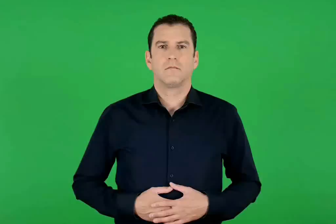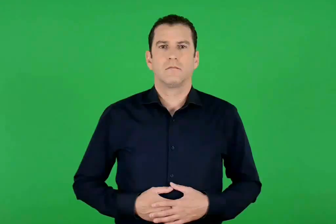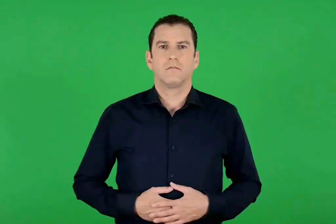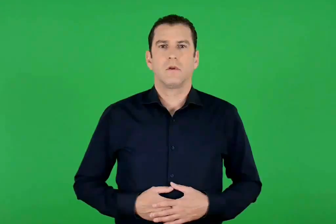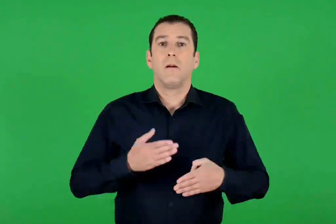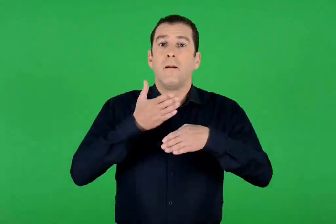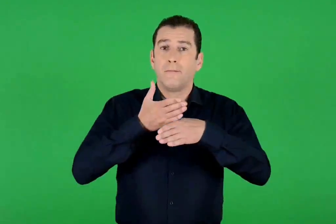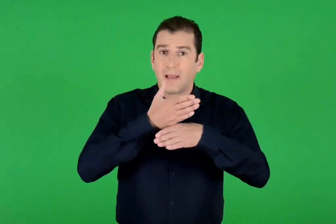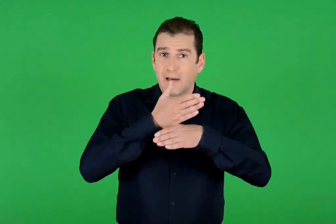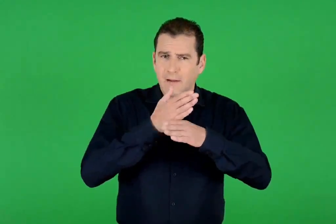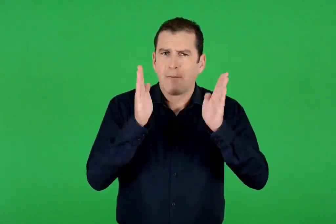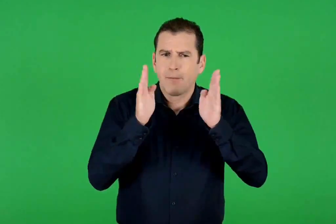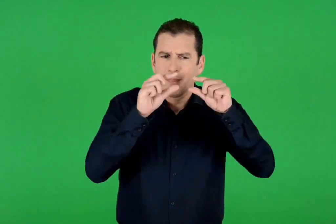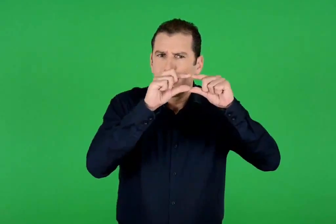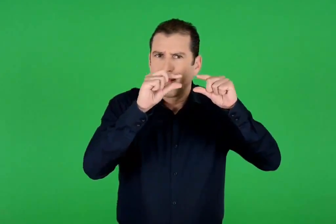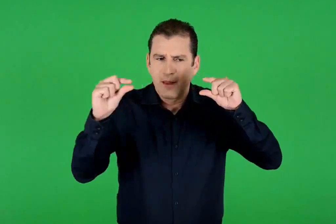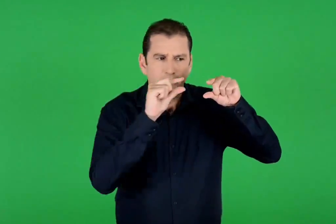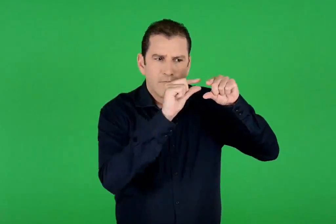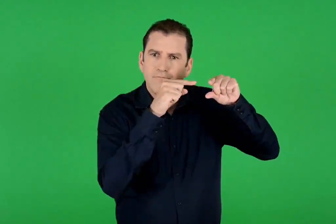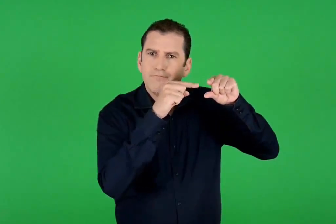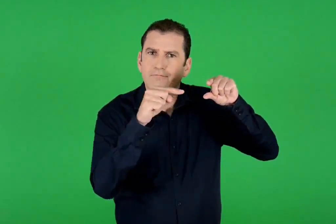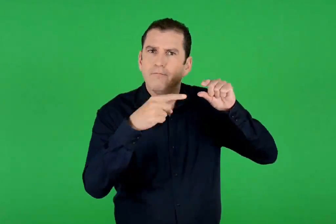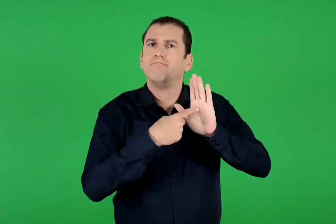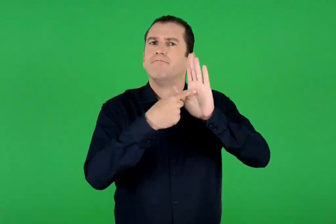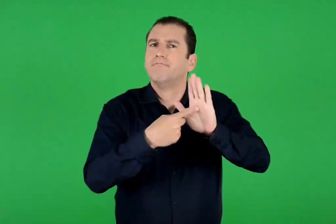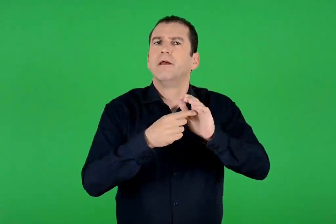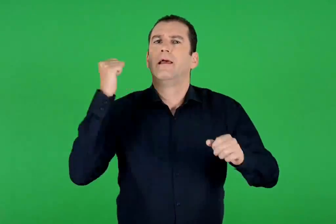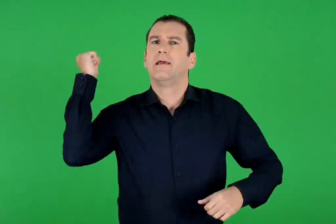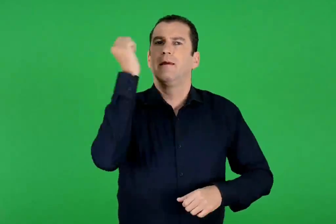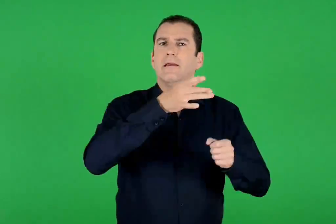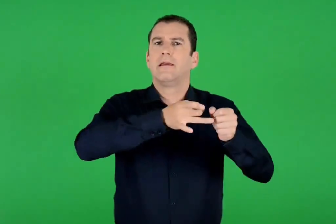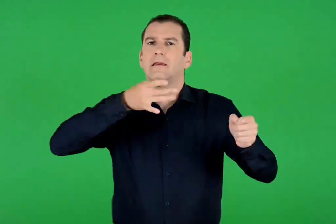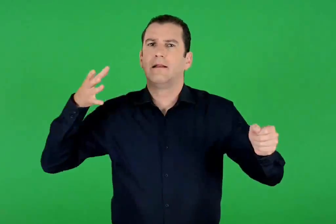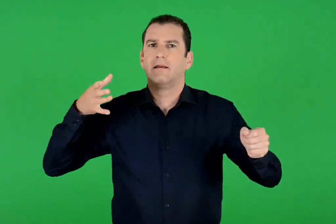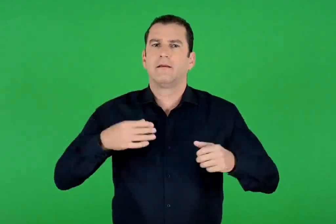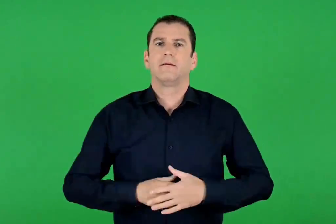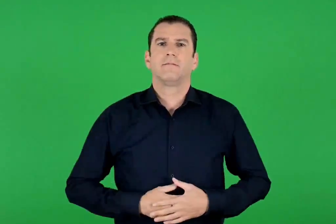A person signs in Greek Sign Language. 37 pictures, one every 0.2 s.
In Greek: μικρό μαχαίρι με σκηνή κυνηγιού
